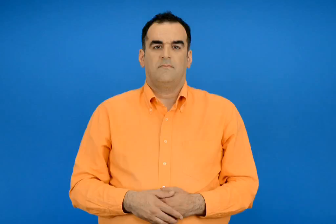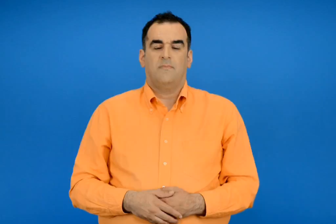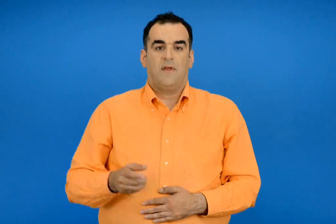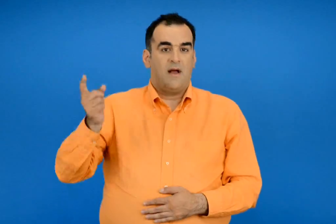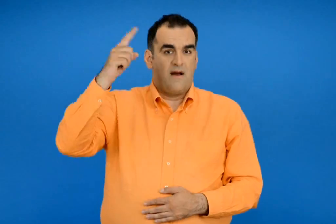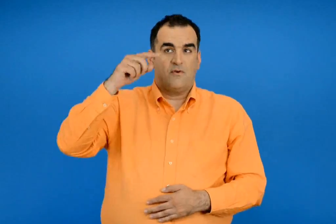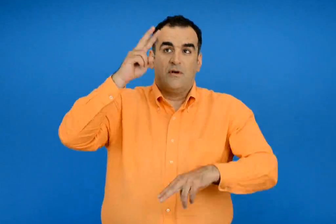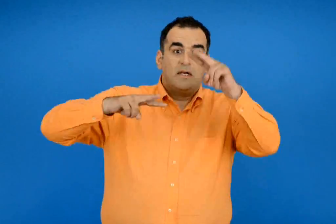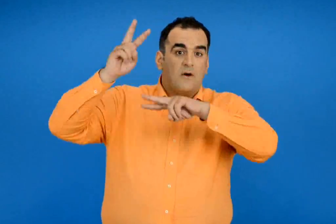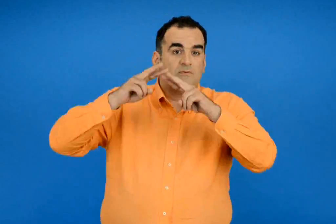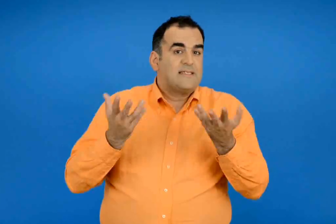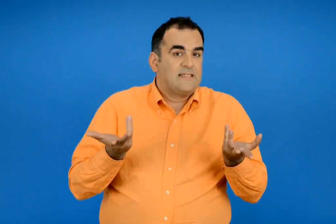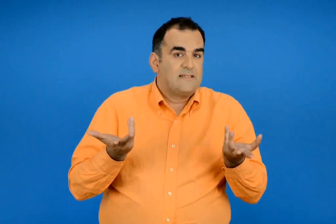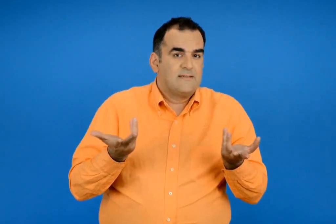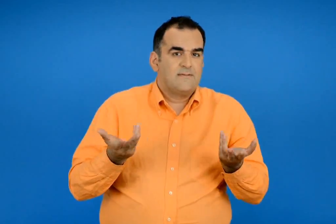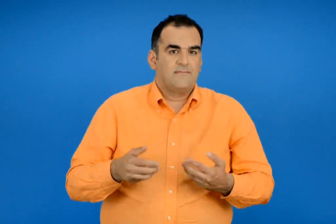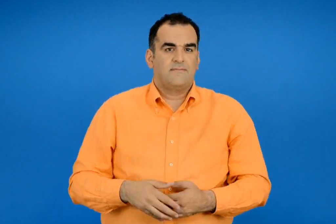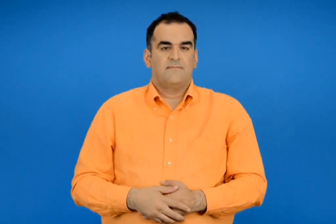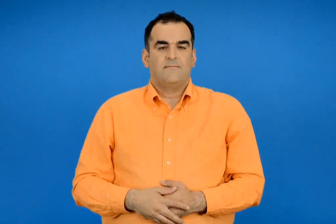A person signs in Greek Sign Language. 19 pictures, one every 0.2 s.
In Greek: τι καιρό θα κάνει αύριο ;
